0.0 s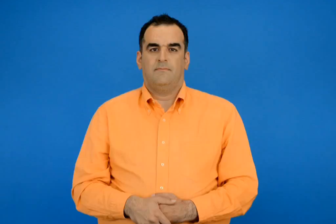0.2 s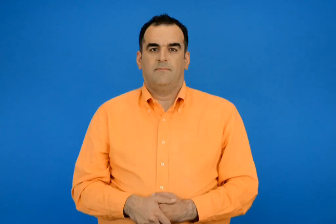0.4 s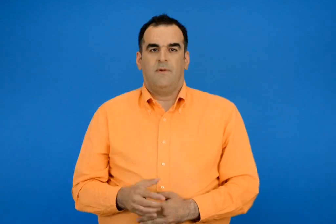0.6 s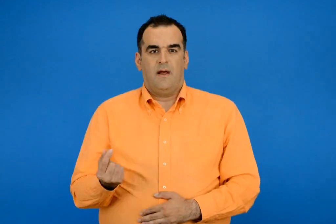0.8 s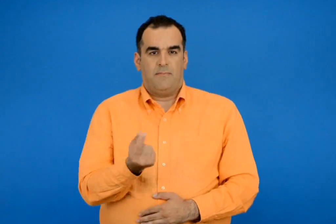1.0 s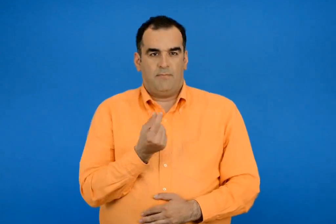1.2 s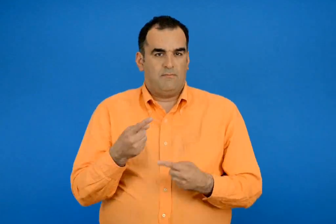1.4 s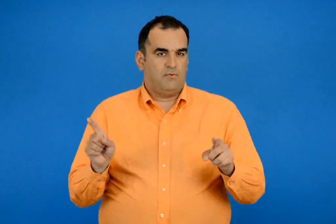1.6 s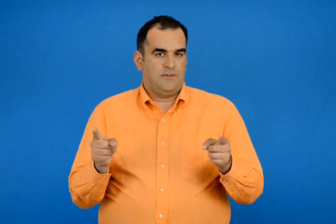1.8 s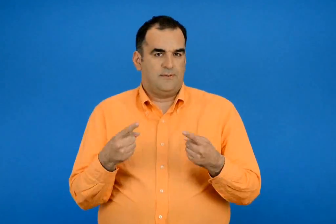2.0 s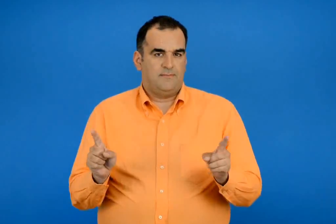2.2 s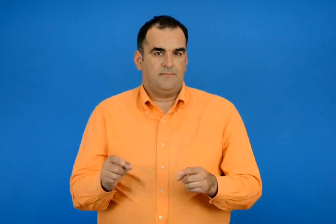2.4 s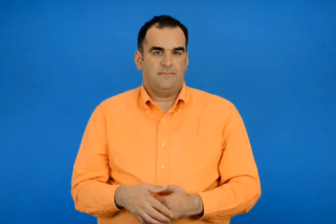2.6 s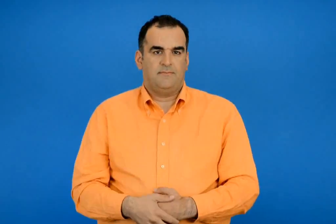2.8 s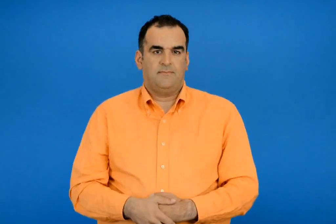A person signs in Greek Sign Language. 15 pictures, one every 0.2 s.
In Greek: μουσική εκπομπή
